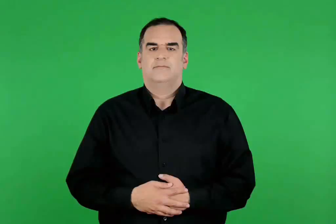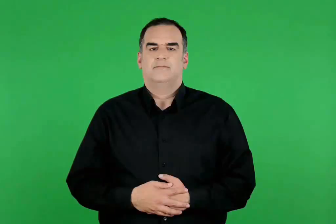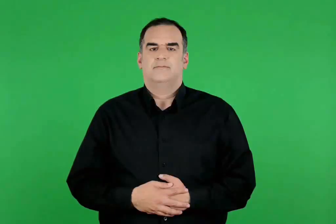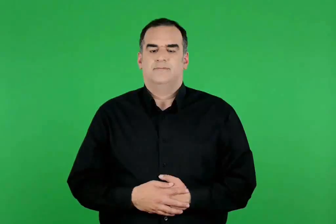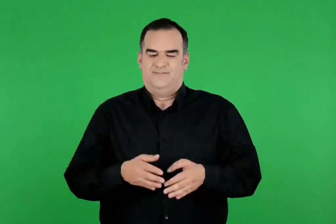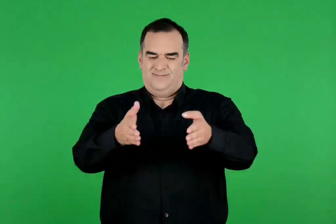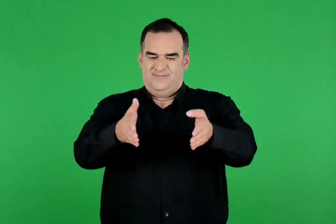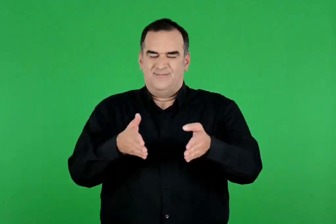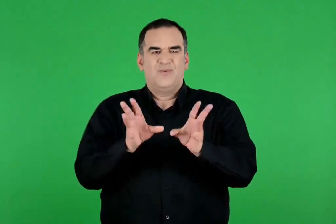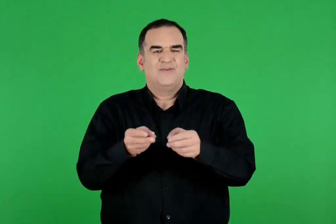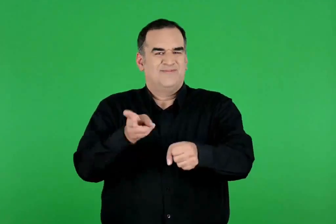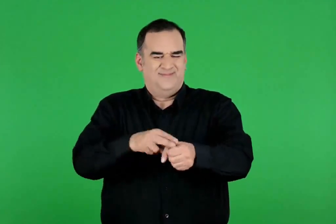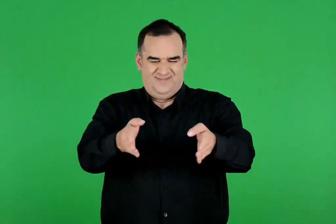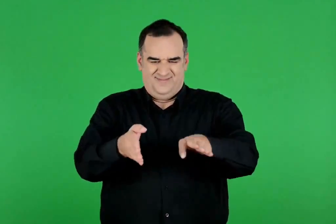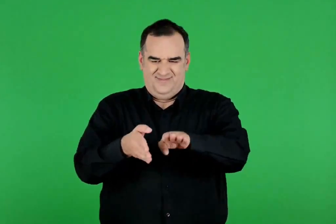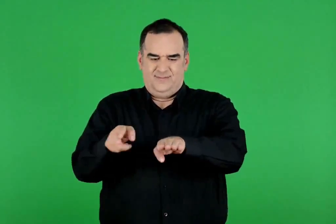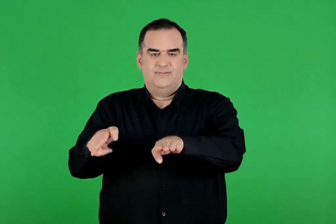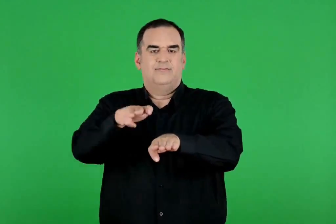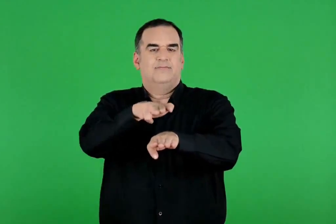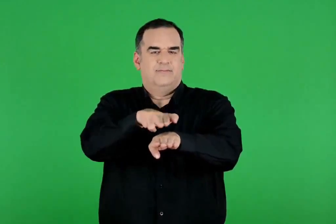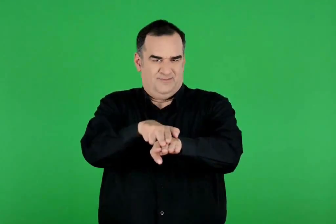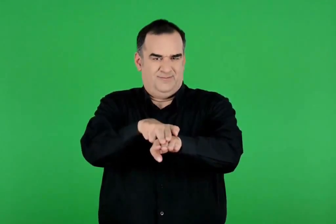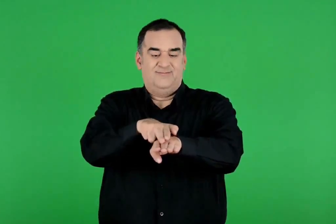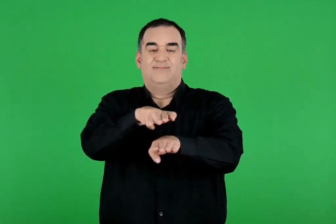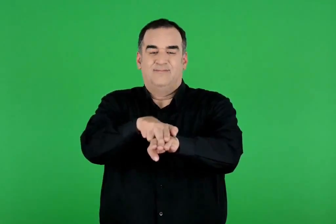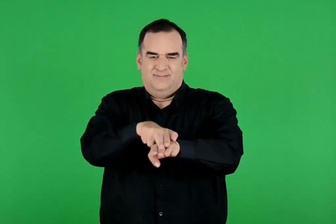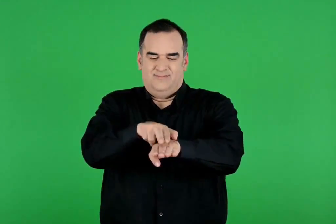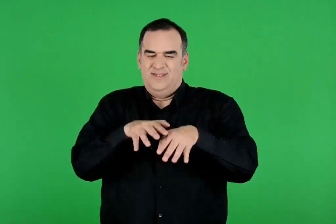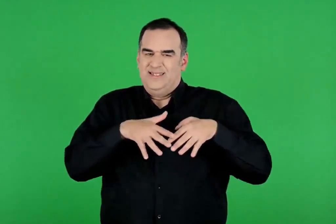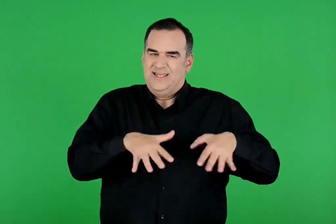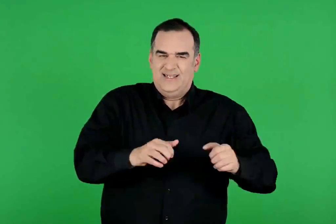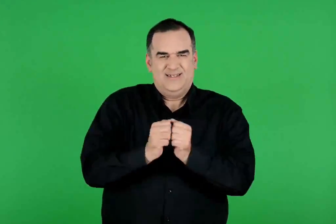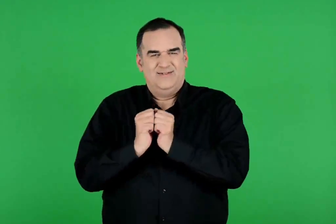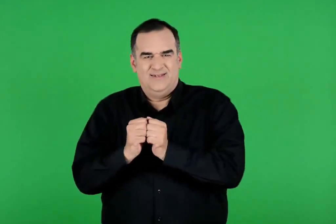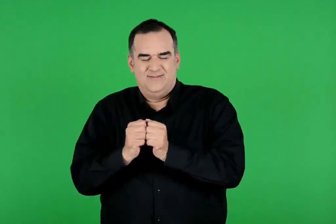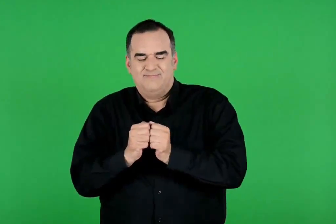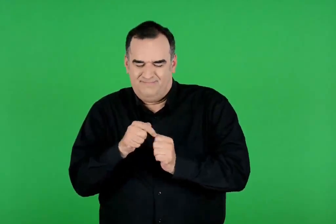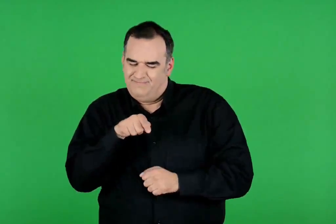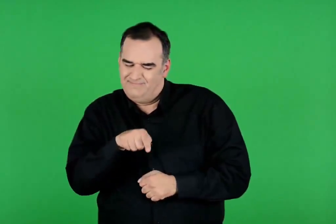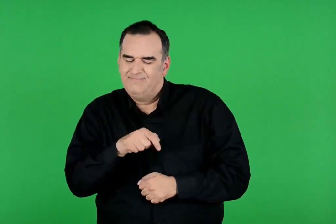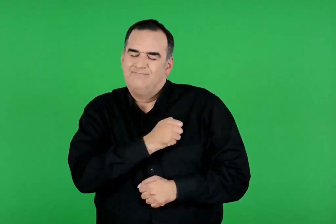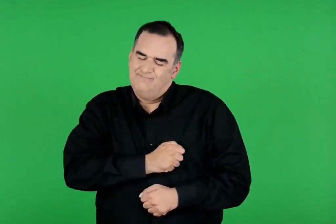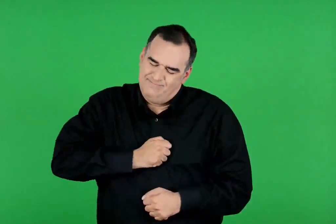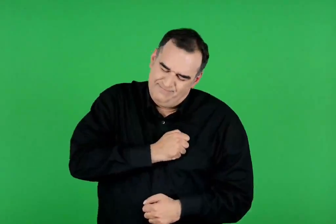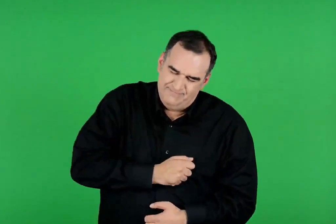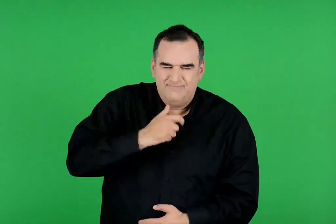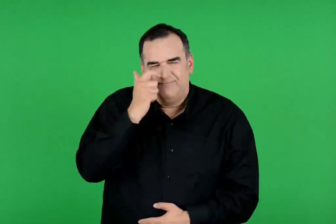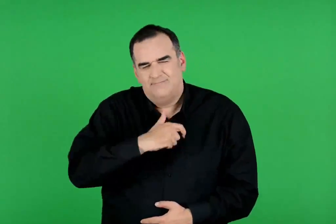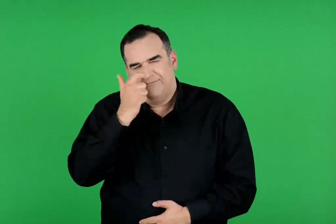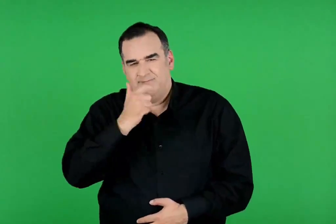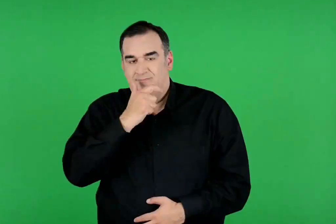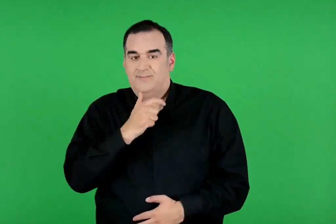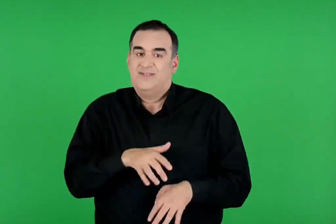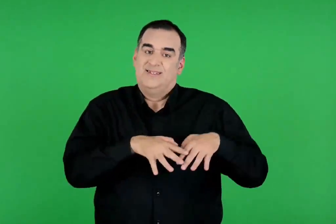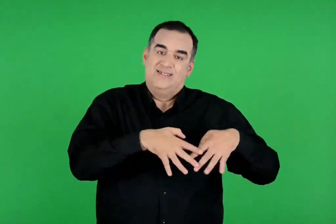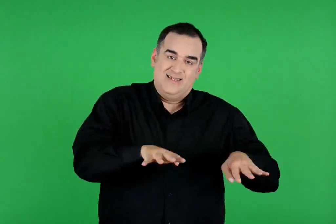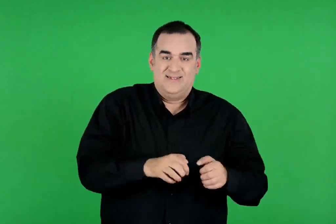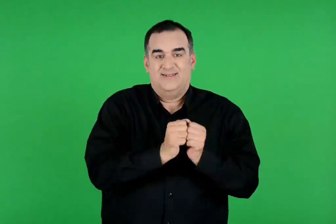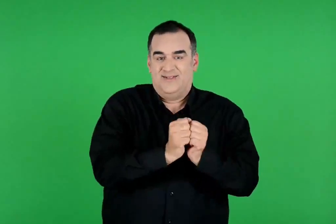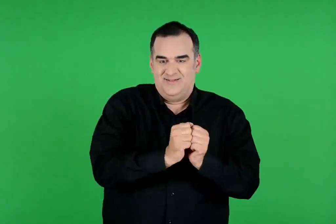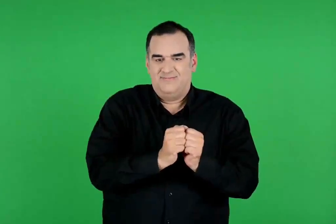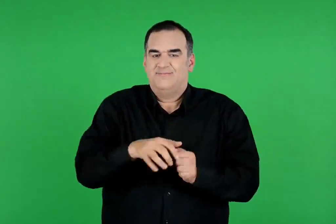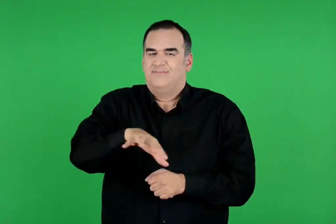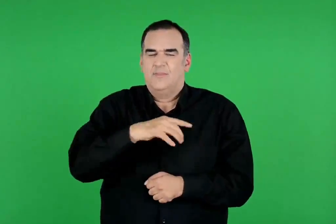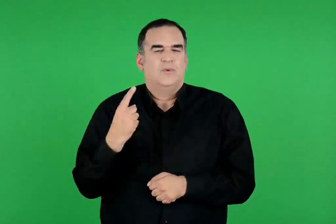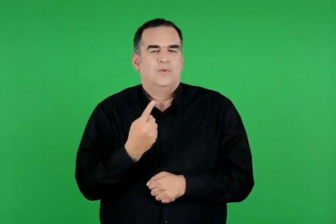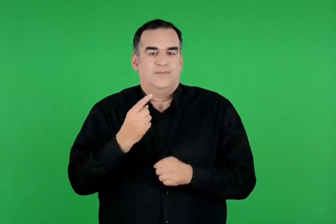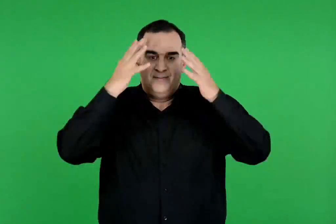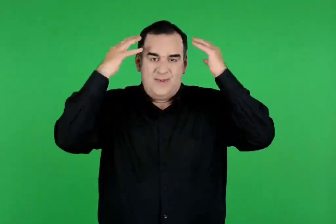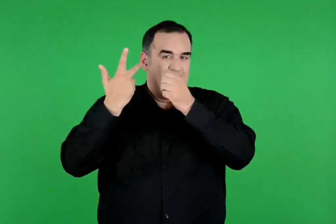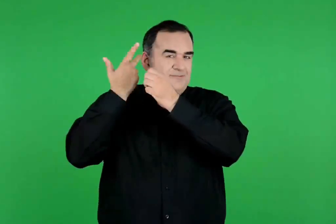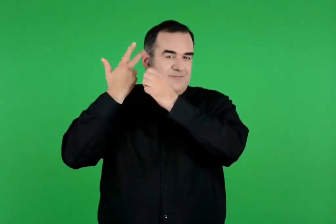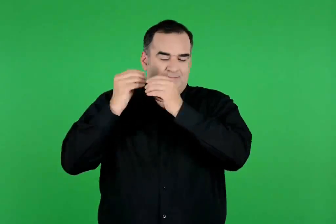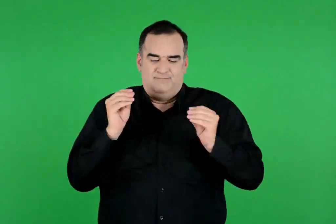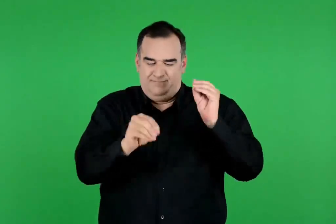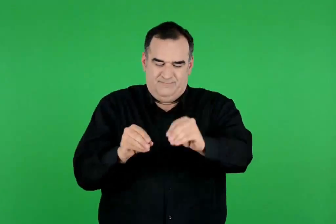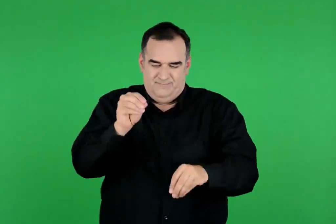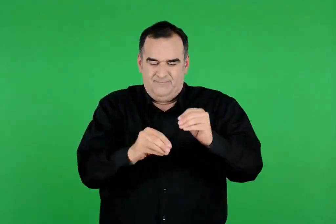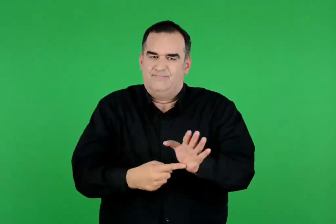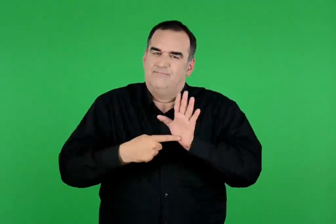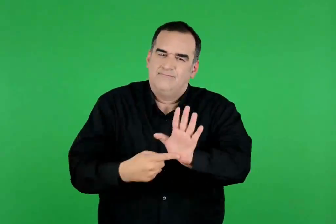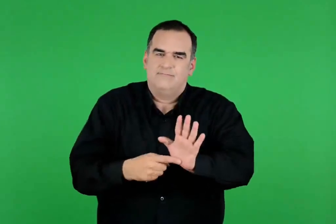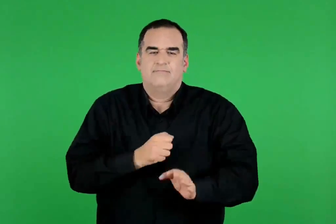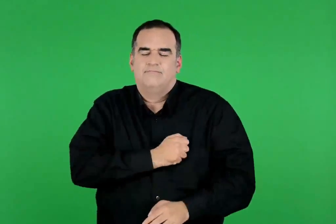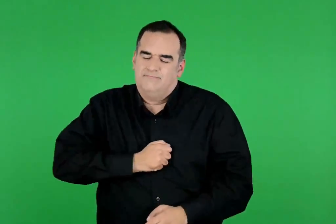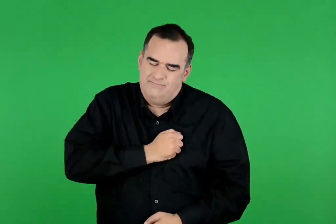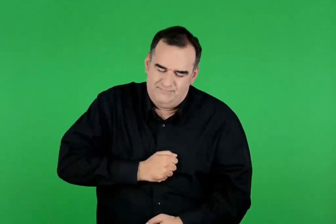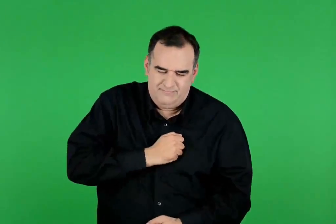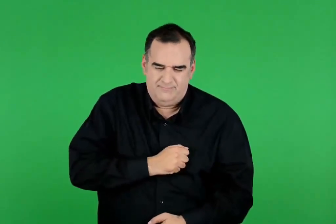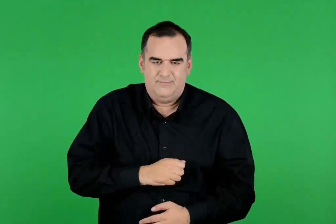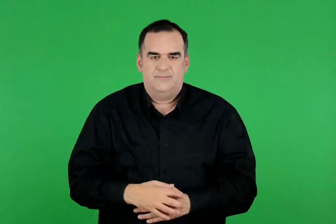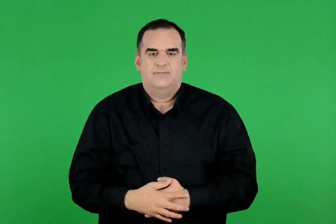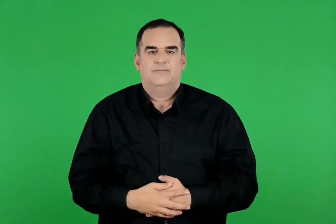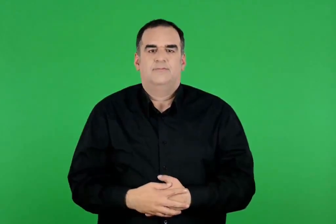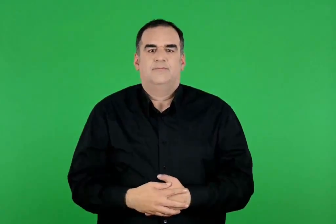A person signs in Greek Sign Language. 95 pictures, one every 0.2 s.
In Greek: υψώνουν μια ξύλινη κατασκευή από κούτσουρα και ξερά κλαδιά. τοποθετούν επάνω τον νεκρό με πολλά από τα προσωπικά του αντικείμενα κτερίσματα
